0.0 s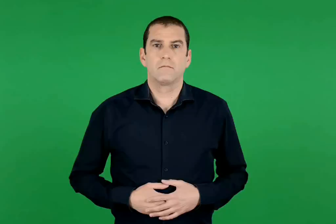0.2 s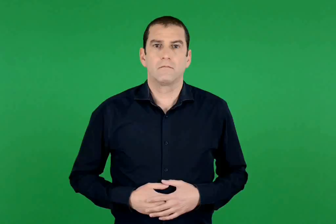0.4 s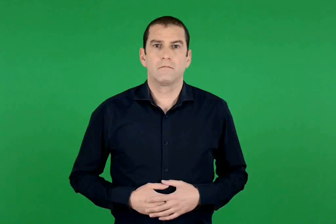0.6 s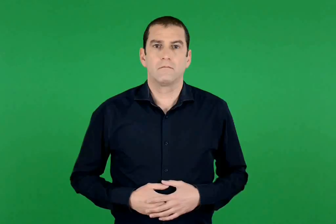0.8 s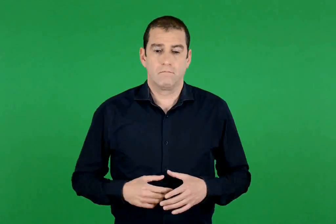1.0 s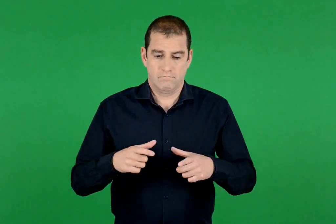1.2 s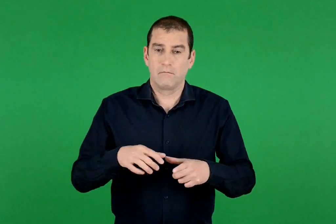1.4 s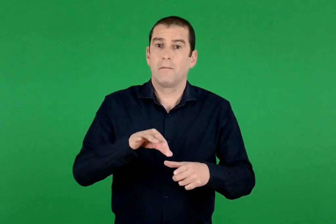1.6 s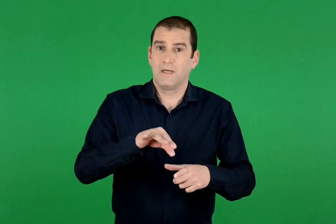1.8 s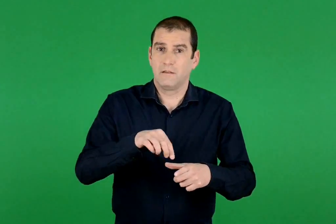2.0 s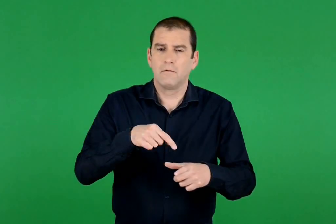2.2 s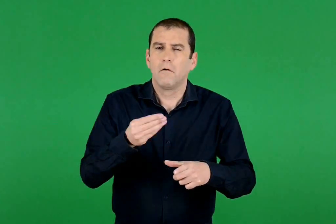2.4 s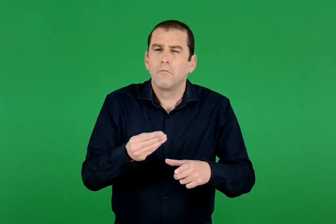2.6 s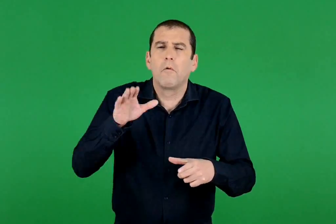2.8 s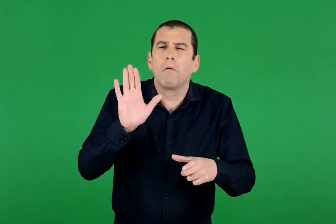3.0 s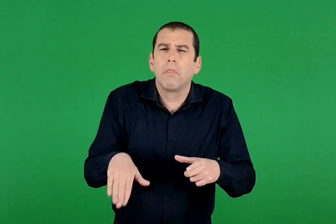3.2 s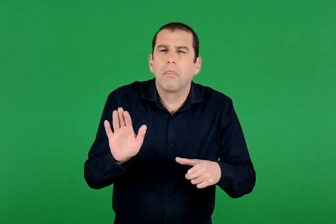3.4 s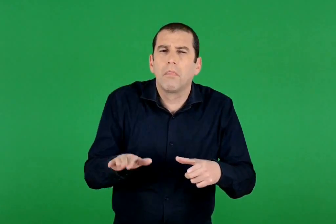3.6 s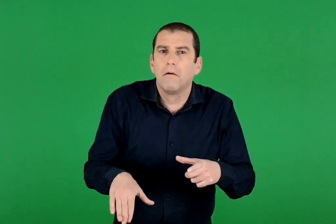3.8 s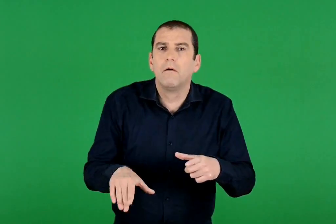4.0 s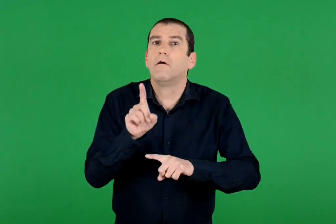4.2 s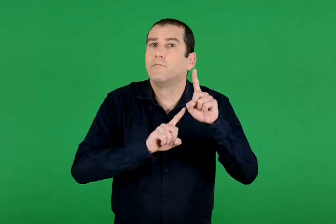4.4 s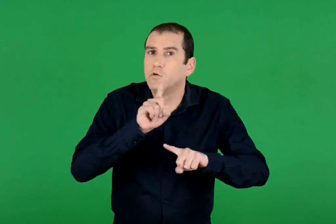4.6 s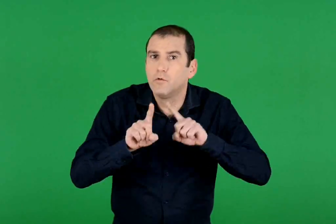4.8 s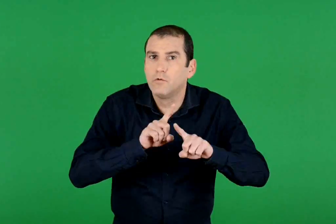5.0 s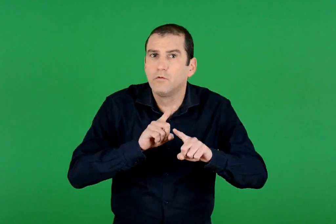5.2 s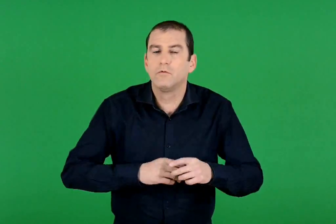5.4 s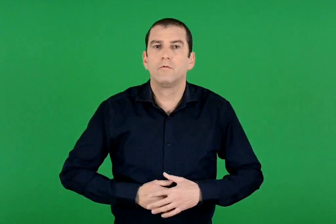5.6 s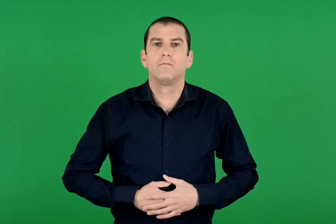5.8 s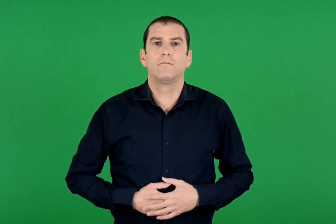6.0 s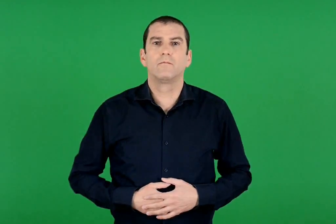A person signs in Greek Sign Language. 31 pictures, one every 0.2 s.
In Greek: ποιος μεζές είναι ο πιο φτηνός ;
